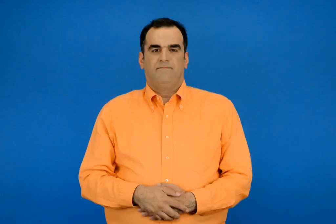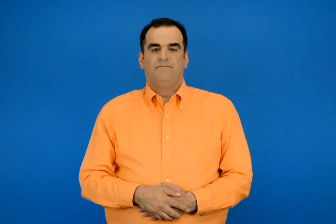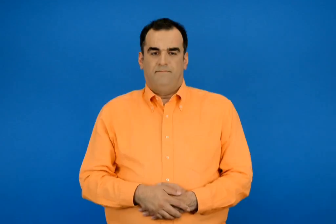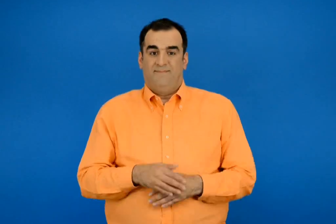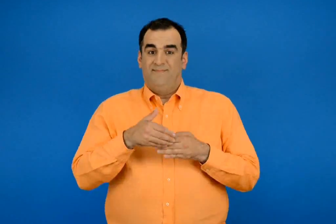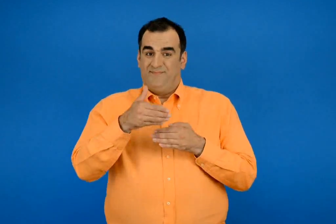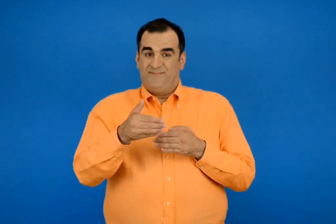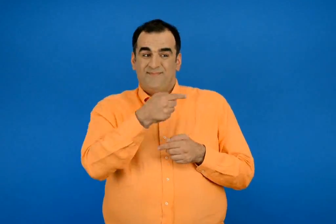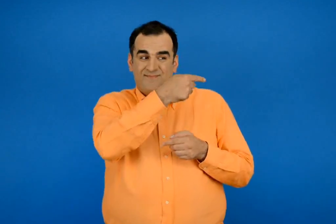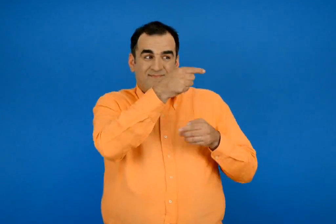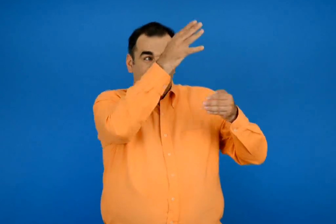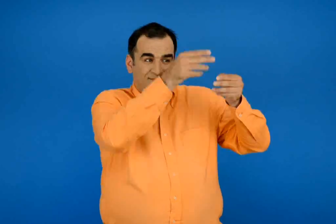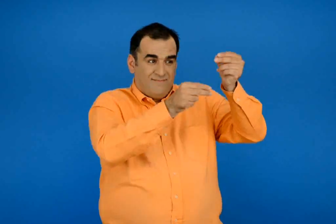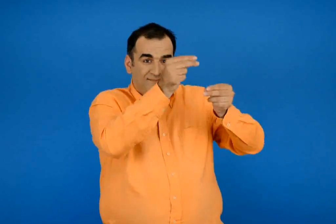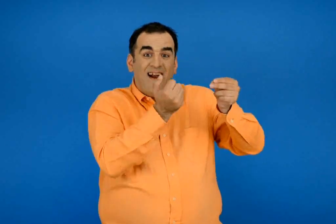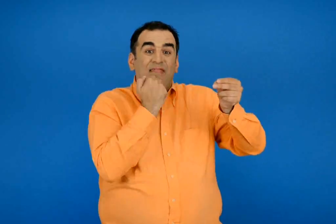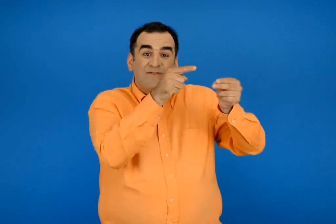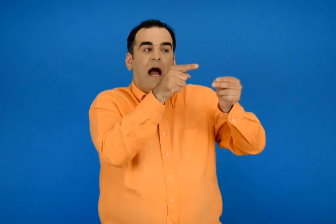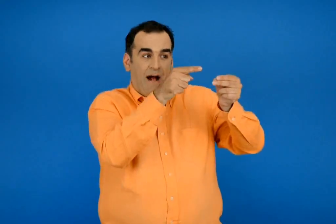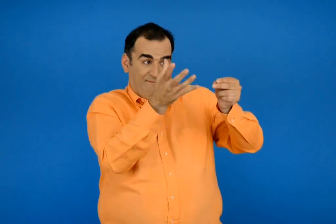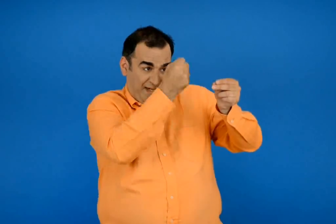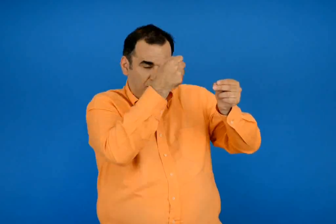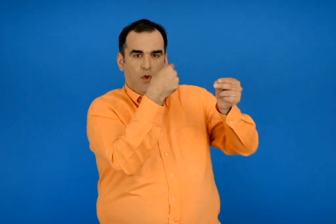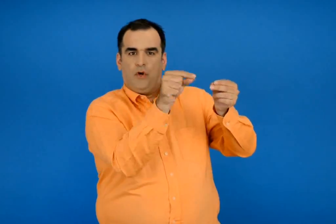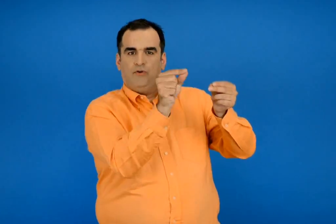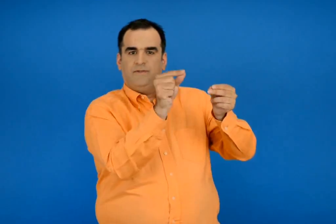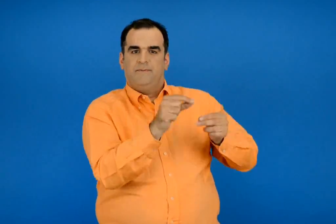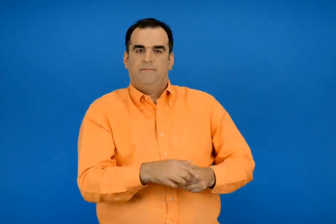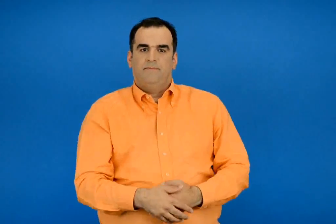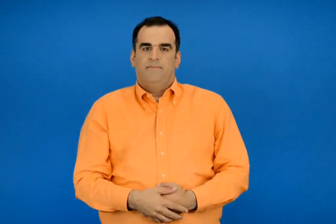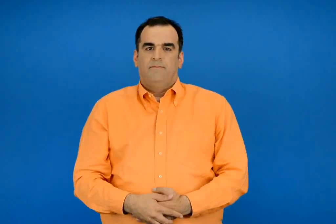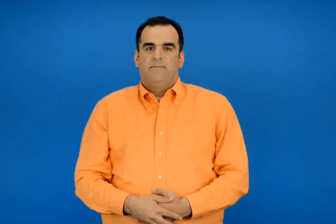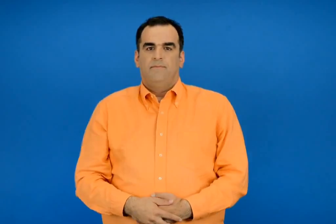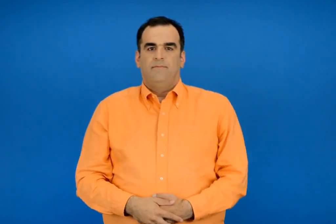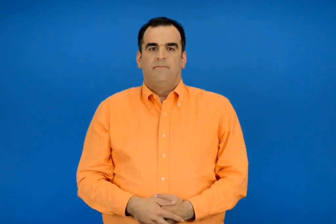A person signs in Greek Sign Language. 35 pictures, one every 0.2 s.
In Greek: υστέρα βρίσκω που έχει γίνει λάθος στην καθετή αφαίρεση και διορθώνω
